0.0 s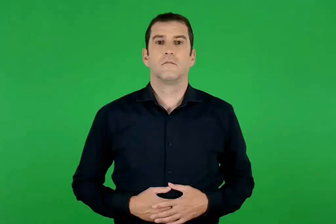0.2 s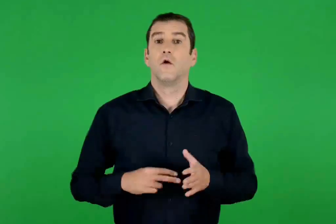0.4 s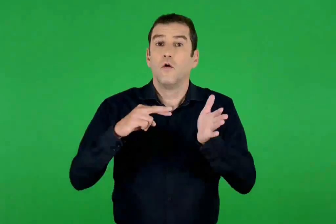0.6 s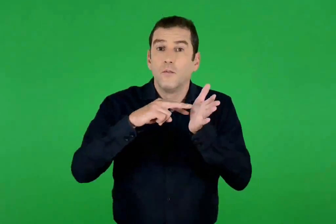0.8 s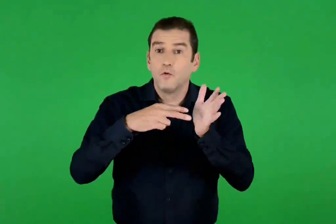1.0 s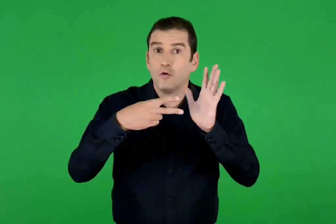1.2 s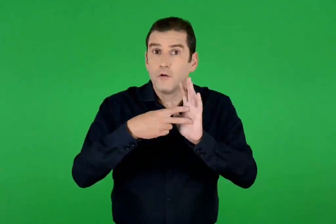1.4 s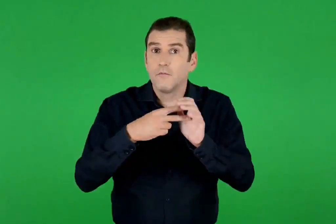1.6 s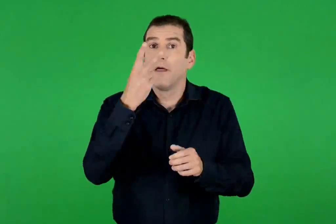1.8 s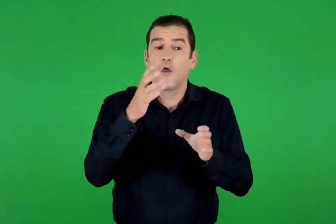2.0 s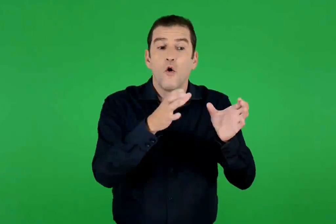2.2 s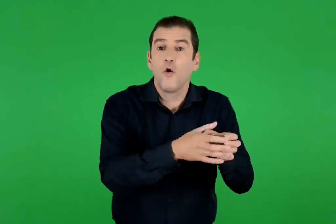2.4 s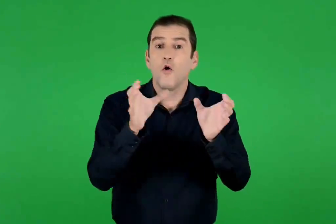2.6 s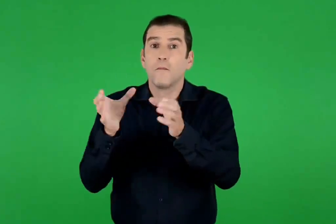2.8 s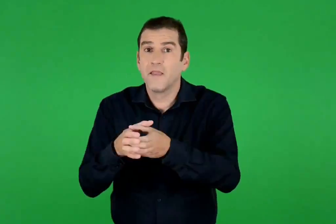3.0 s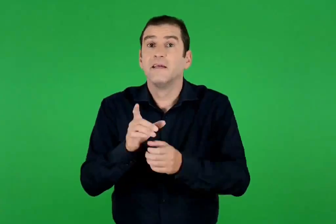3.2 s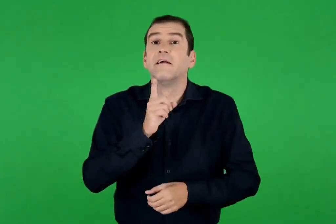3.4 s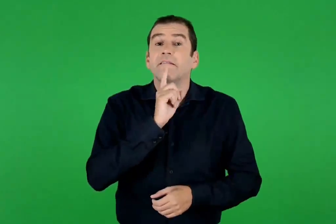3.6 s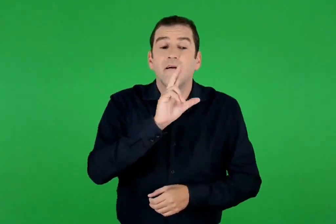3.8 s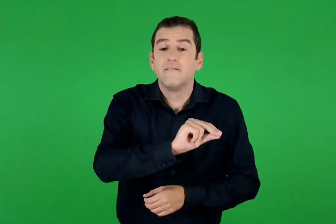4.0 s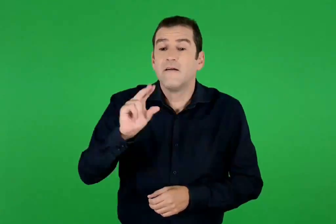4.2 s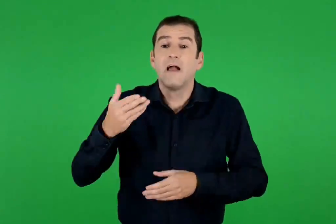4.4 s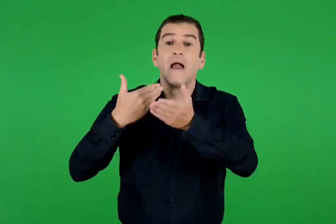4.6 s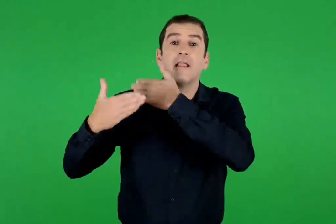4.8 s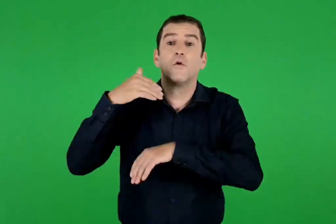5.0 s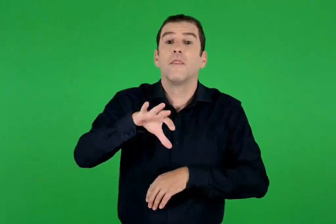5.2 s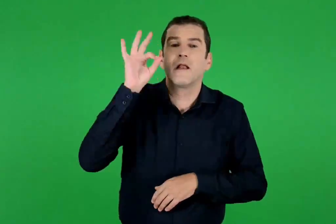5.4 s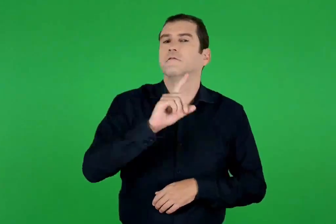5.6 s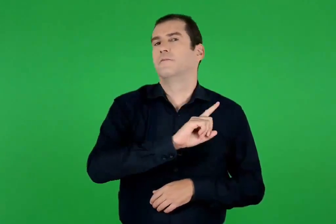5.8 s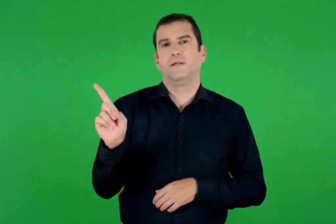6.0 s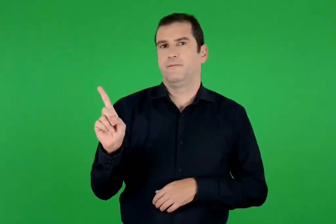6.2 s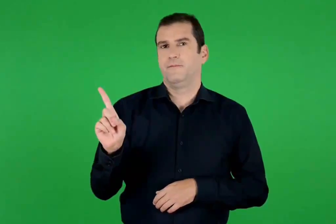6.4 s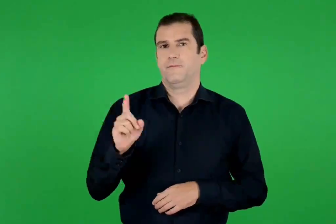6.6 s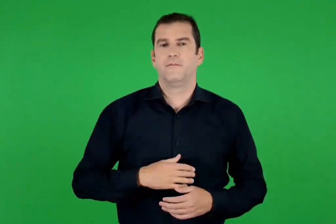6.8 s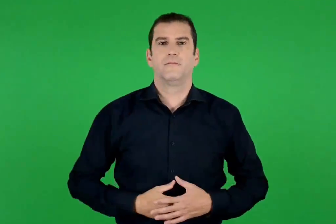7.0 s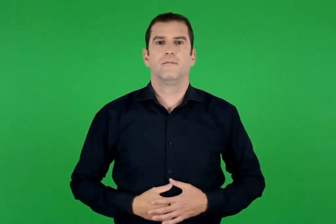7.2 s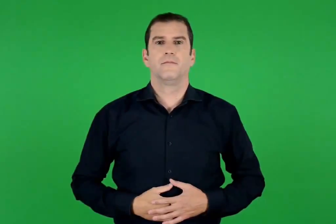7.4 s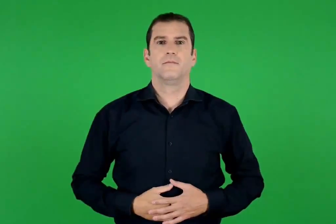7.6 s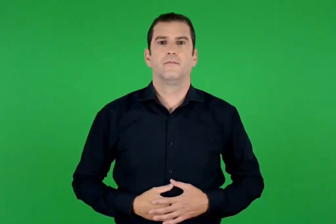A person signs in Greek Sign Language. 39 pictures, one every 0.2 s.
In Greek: προσοχή δεν πρέπει δύο ομάδες να διαλέξουν το ίδιο έθιμο θεματική ενότητα 5 τα παιδιά η χαρά και η ελπίδα του κόσμου
